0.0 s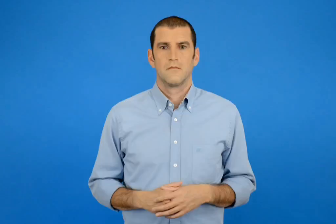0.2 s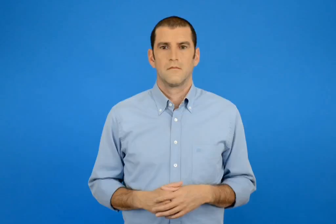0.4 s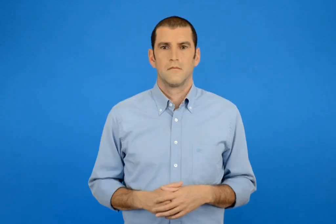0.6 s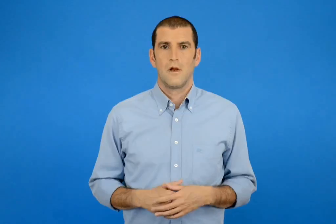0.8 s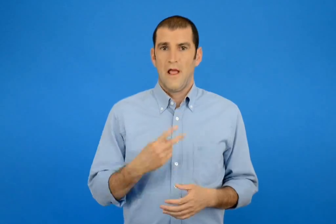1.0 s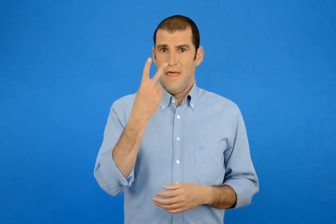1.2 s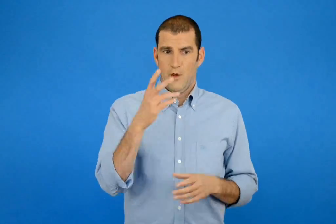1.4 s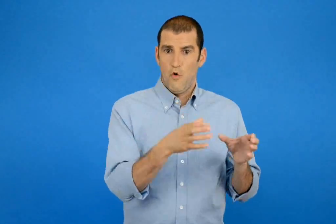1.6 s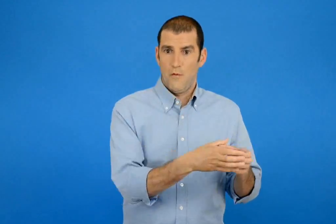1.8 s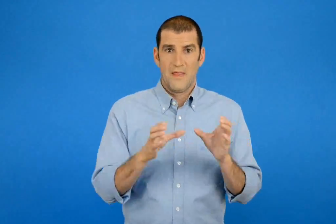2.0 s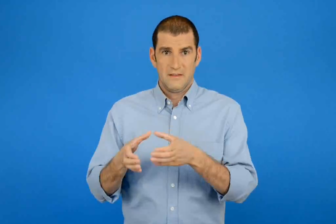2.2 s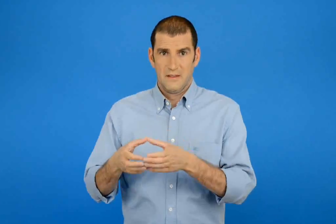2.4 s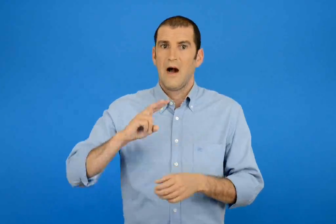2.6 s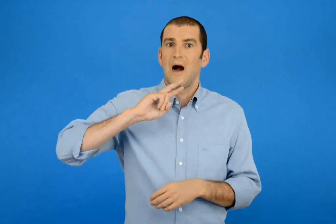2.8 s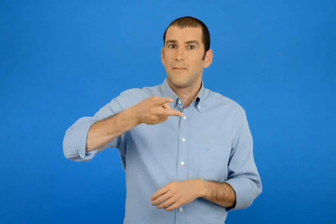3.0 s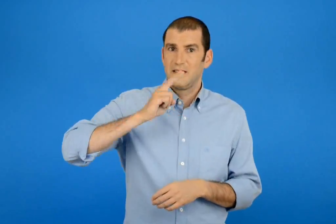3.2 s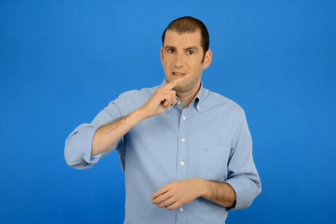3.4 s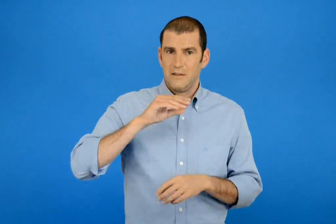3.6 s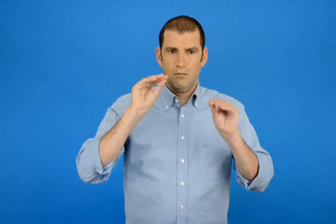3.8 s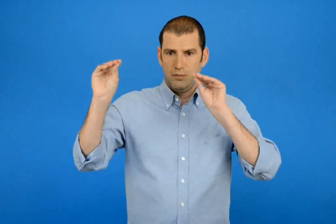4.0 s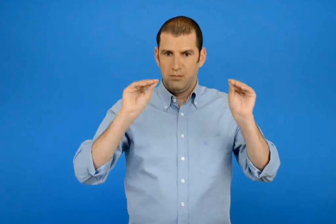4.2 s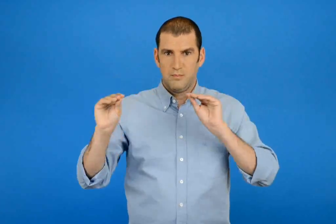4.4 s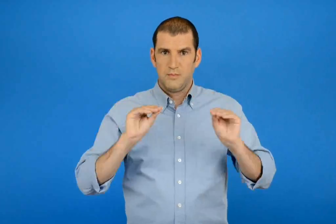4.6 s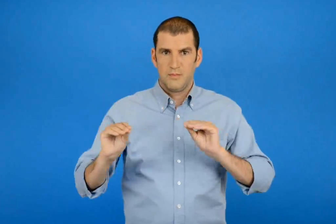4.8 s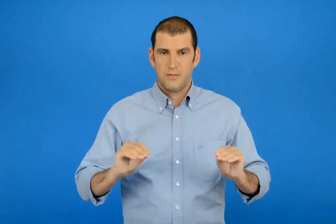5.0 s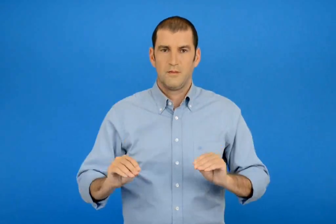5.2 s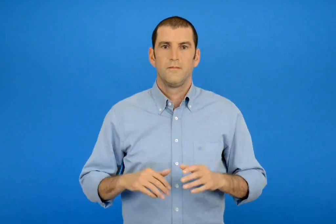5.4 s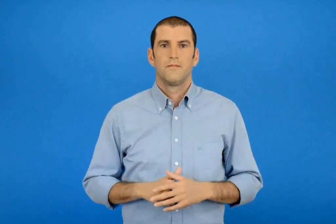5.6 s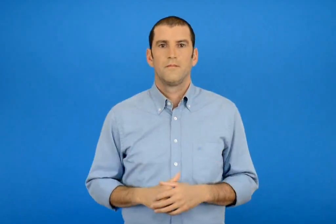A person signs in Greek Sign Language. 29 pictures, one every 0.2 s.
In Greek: συμπληρώνουμε τις απαντήσεις των δύο ομάδων
